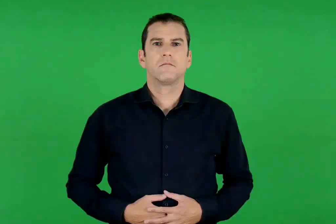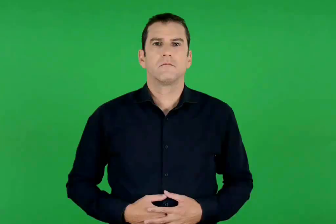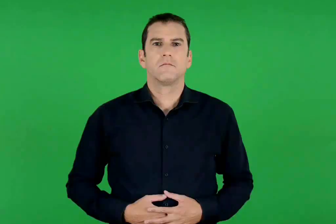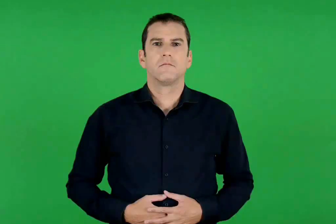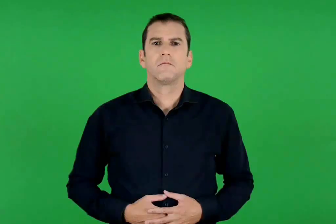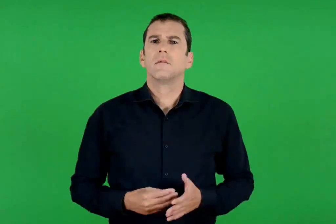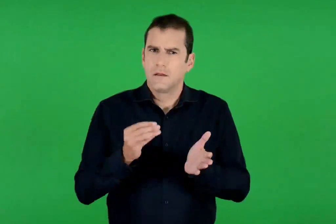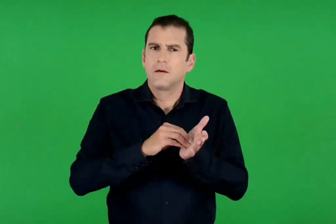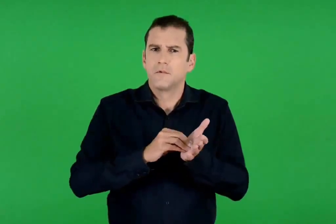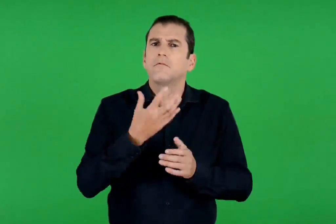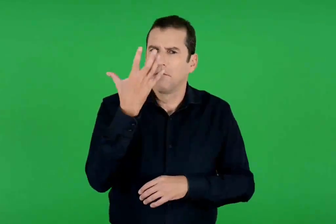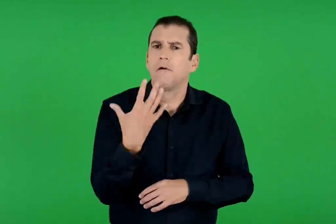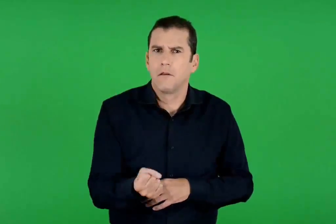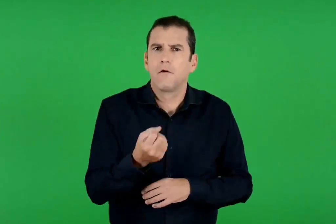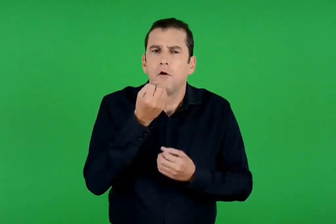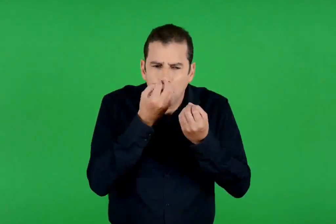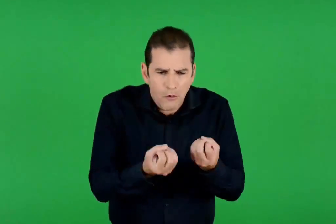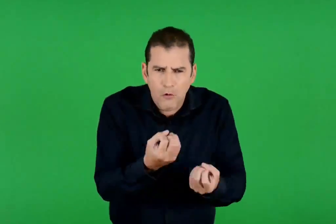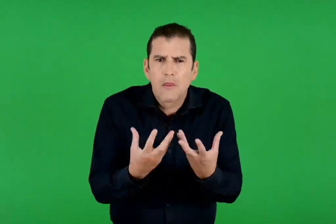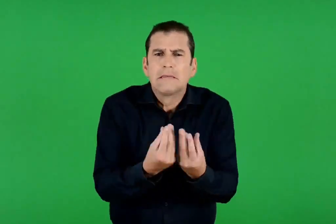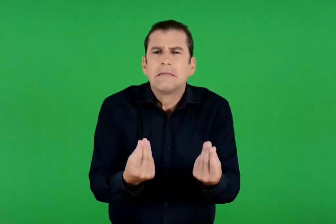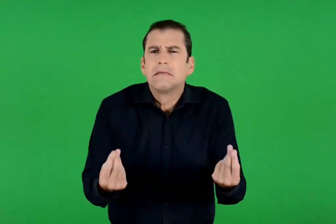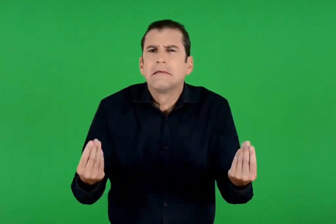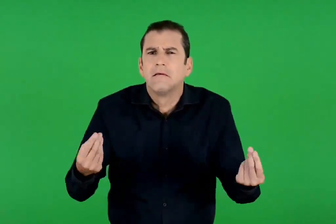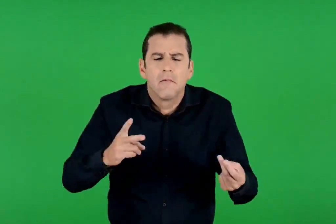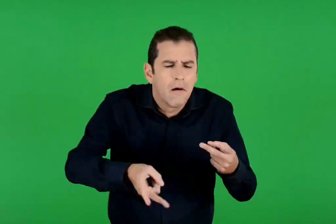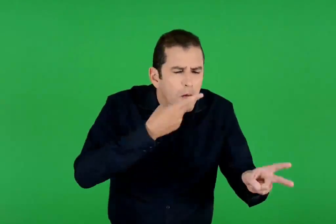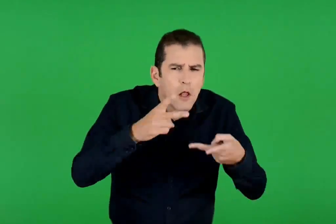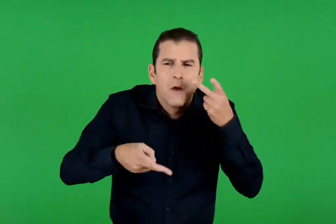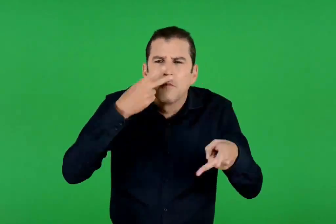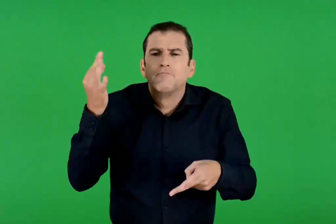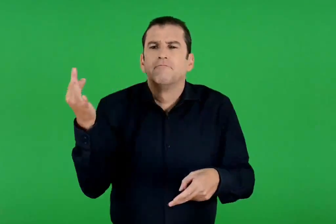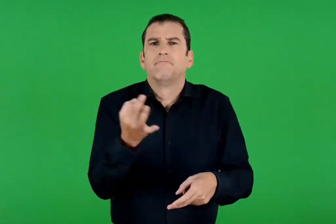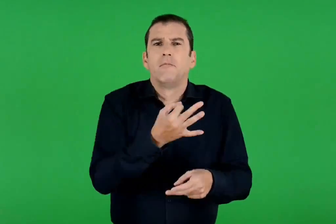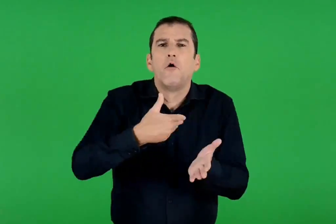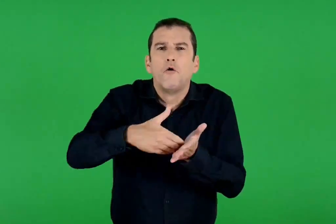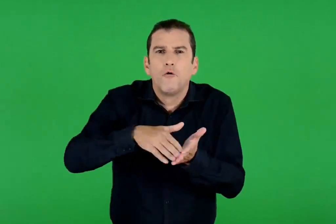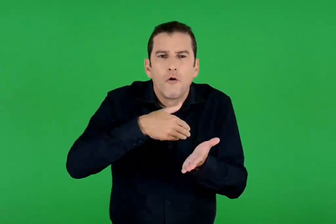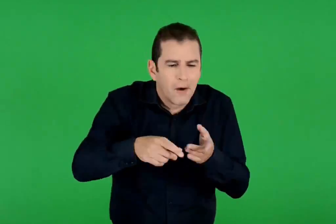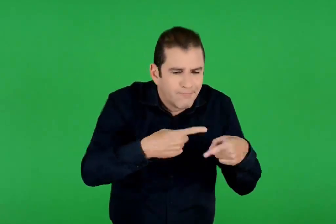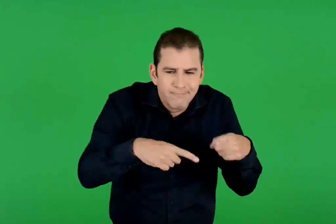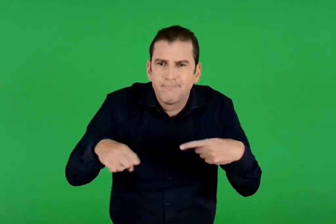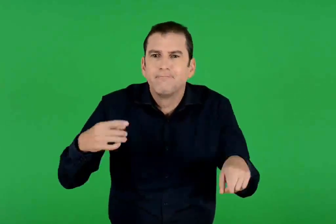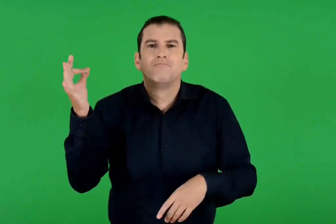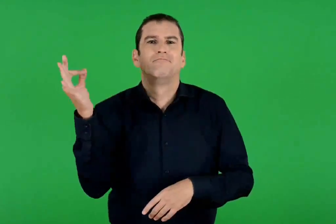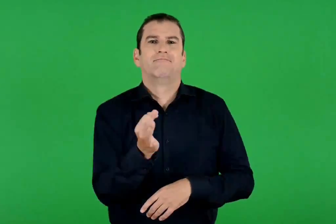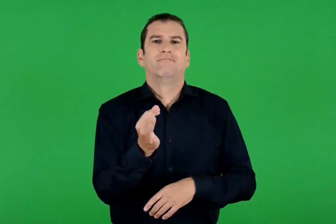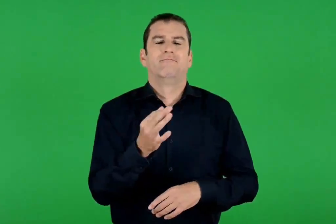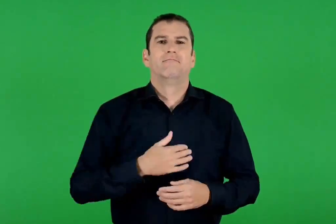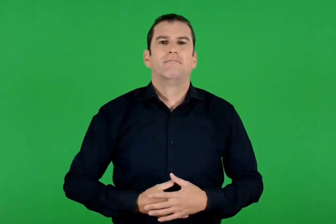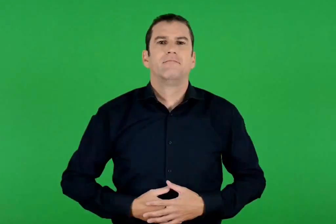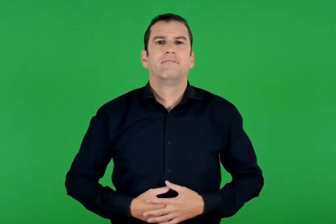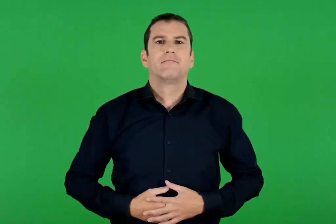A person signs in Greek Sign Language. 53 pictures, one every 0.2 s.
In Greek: υπήρχαν επίσης πολλά λουλούδια με ευωδιαστά αρώματα και υπέροχα χρώματα
